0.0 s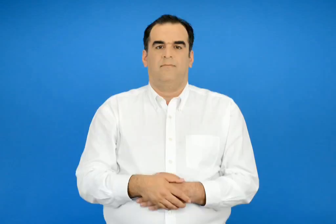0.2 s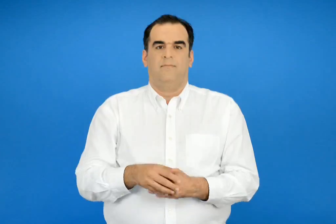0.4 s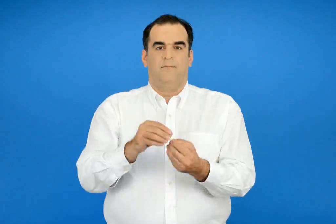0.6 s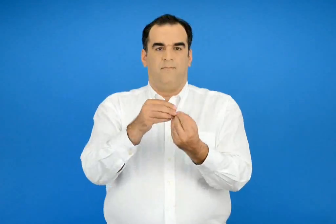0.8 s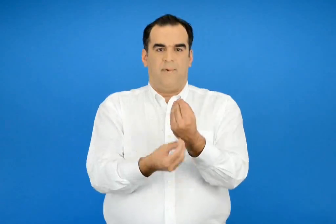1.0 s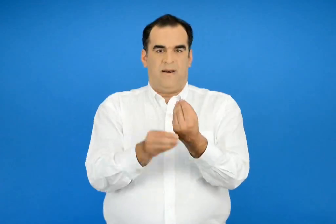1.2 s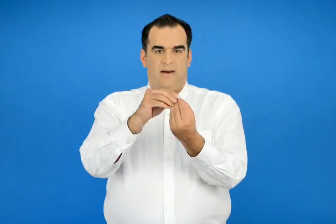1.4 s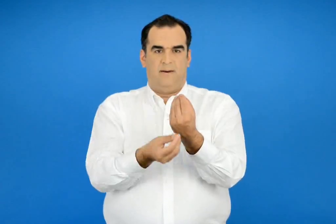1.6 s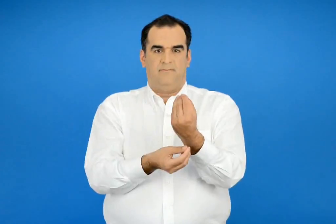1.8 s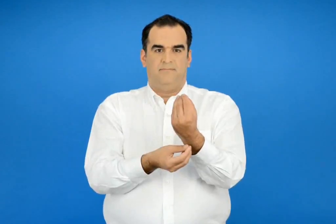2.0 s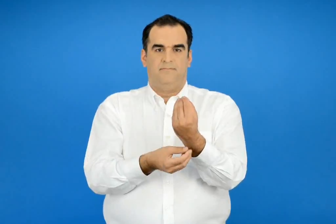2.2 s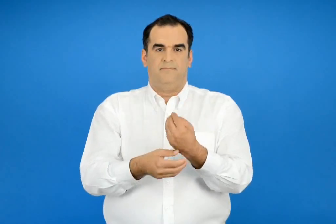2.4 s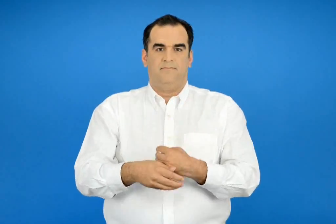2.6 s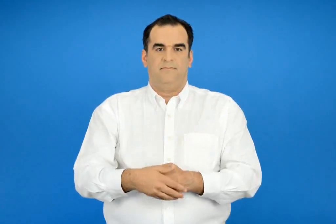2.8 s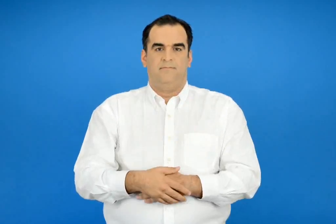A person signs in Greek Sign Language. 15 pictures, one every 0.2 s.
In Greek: μπανάνα
